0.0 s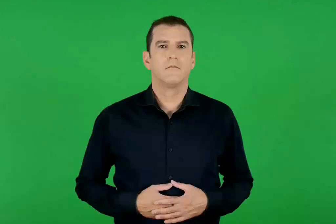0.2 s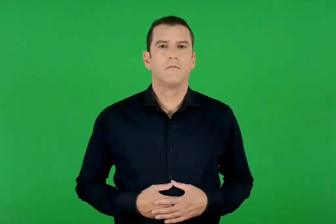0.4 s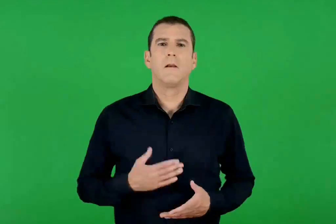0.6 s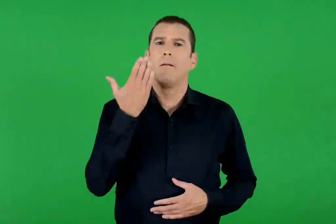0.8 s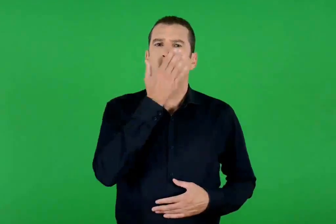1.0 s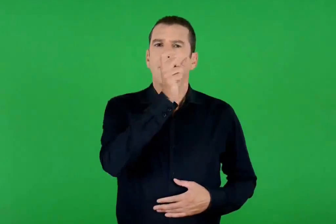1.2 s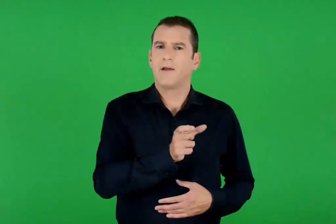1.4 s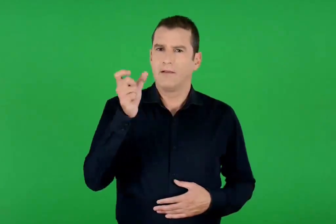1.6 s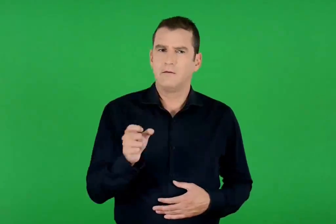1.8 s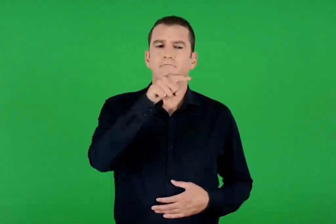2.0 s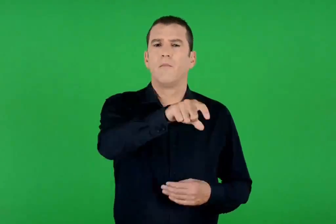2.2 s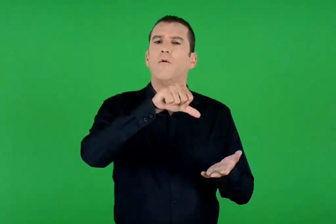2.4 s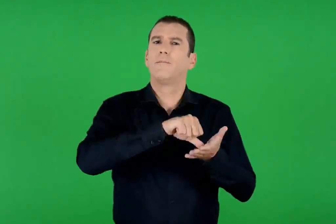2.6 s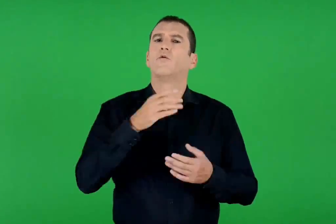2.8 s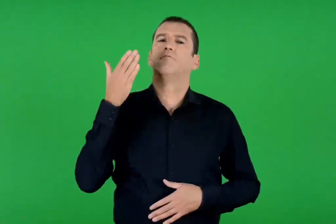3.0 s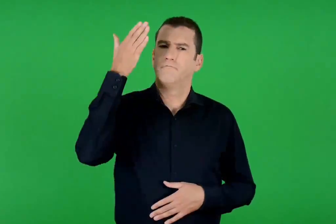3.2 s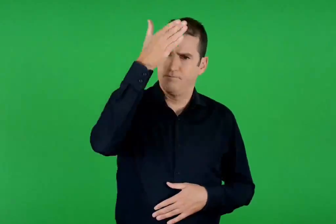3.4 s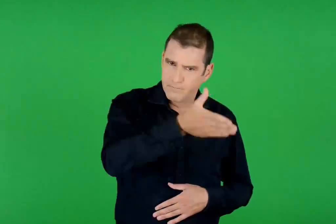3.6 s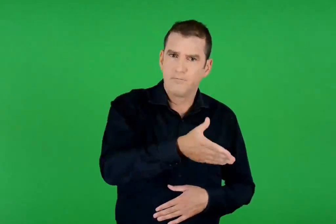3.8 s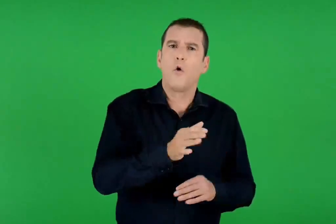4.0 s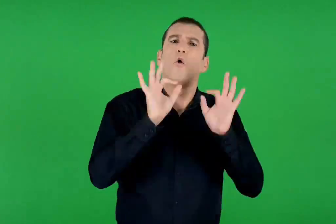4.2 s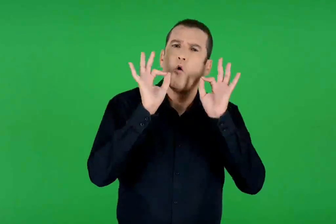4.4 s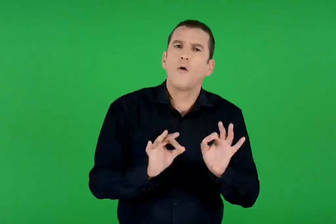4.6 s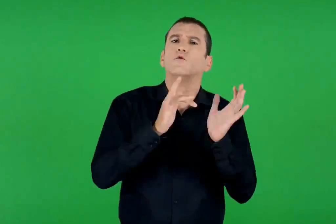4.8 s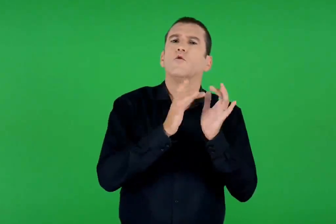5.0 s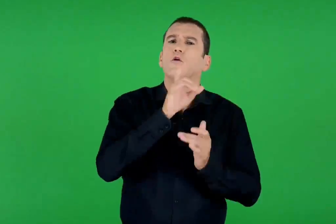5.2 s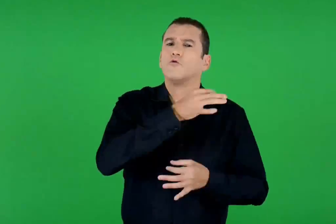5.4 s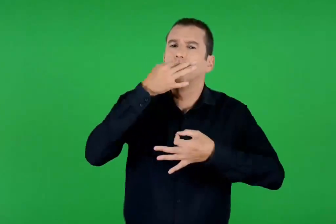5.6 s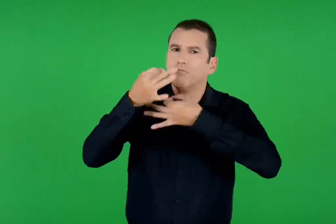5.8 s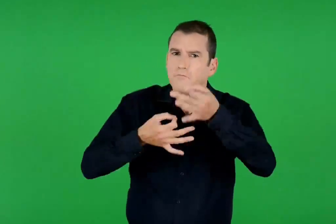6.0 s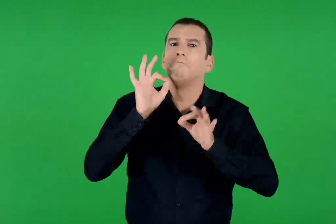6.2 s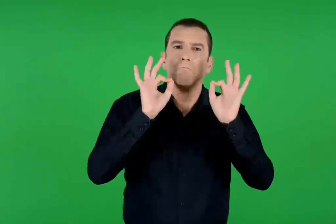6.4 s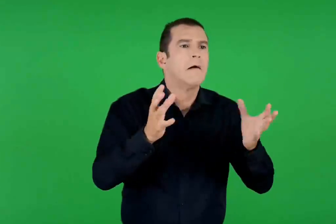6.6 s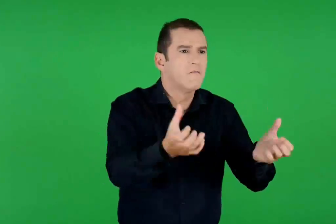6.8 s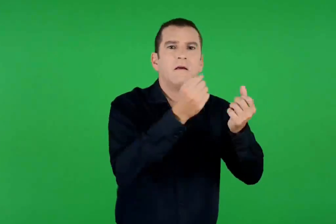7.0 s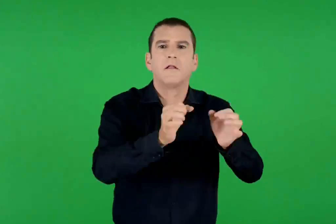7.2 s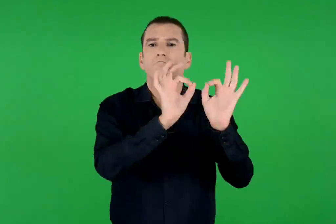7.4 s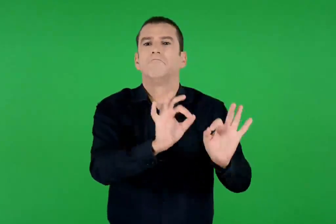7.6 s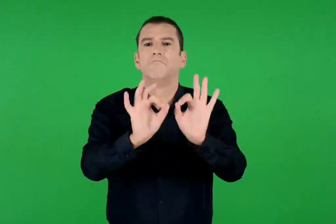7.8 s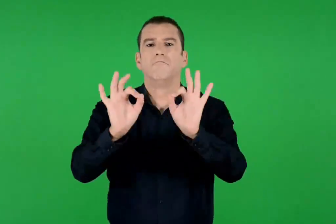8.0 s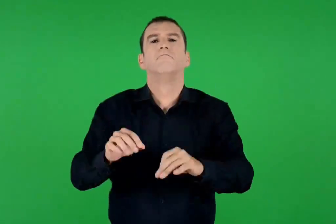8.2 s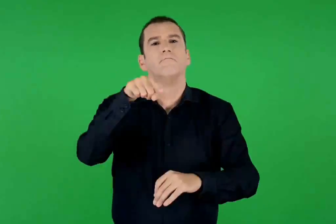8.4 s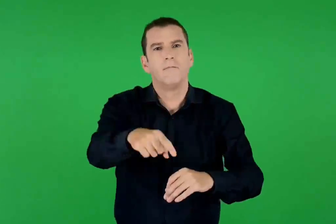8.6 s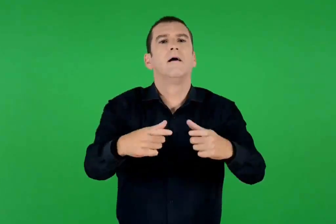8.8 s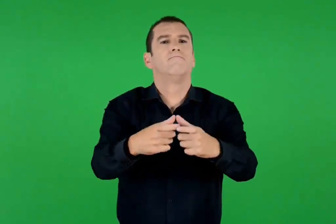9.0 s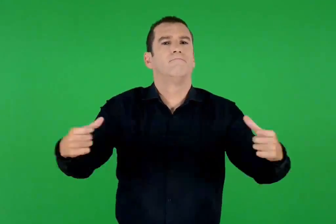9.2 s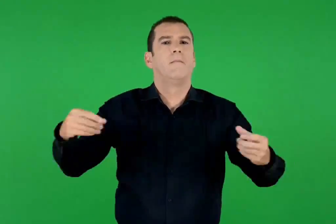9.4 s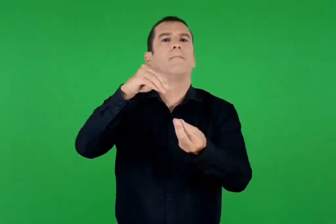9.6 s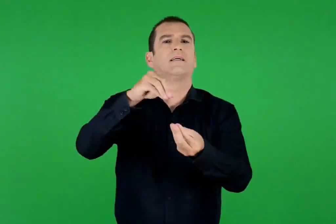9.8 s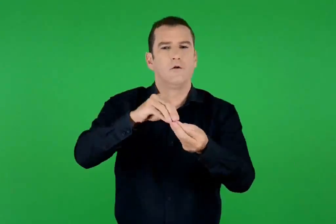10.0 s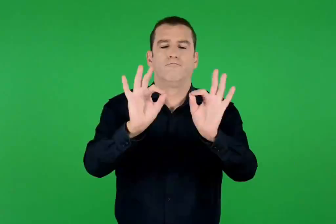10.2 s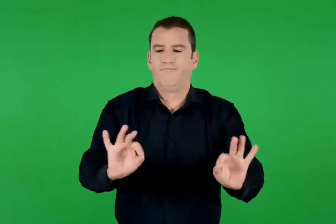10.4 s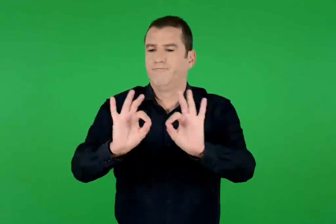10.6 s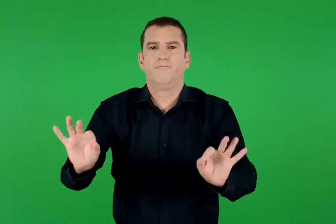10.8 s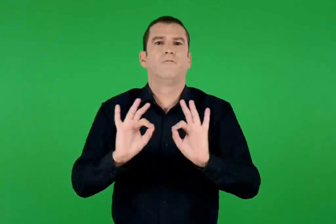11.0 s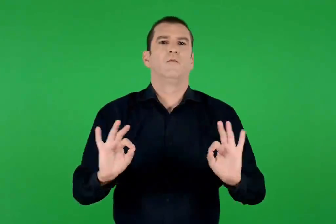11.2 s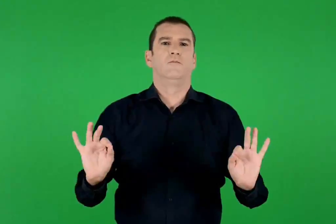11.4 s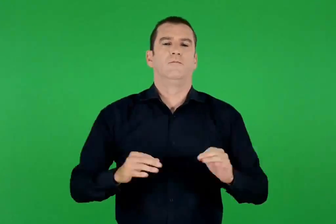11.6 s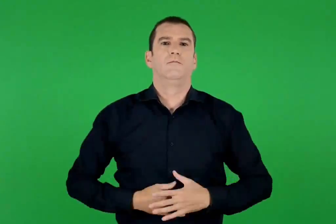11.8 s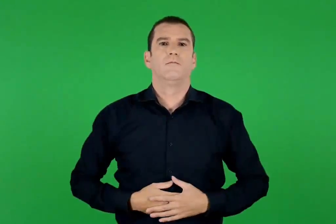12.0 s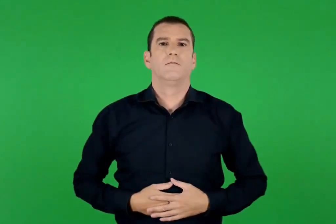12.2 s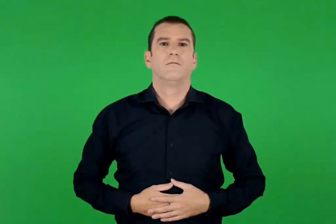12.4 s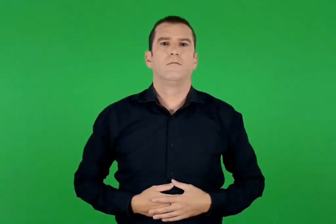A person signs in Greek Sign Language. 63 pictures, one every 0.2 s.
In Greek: οι μαθητές πήγαν στην πόλη. τα βρήκαν όπως τους τα είχε πει ο ιησούς κι ετοίμασαν το πασχαλινό τραπέζι
